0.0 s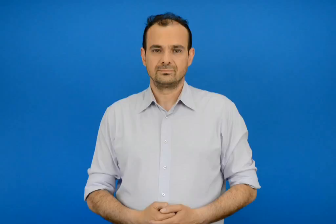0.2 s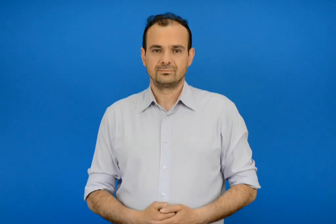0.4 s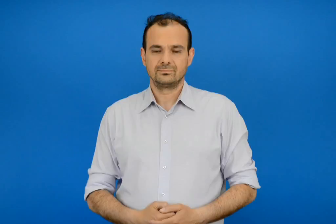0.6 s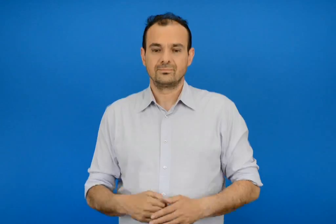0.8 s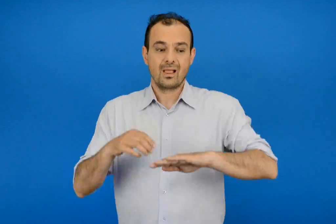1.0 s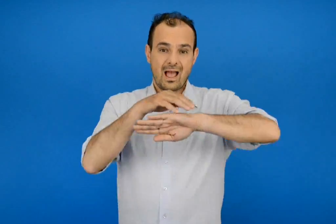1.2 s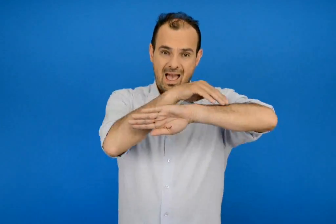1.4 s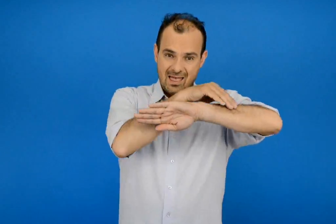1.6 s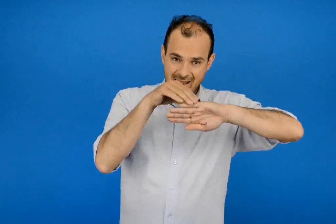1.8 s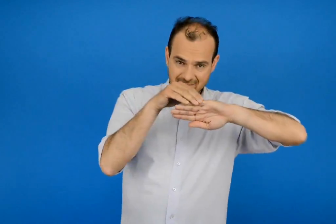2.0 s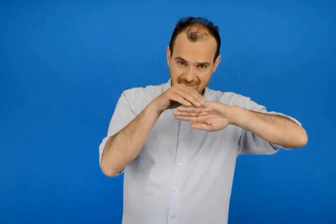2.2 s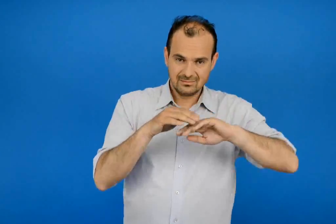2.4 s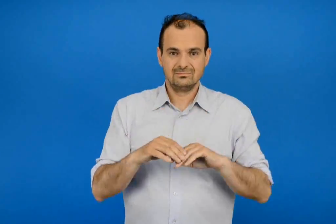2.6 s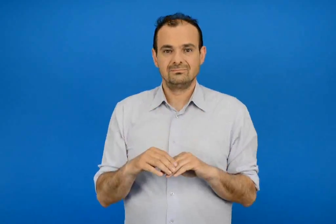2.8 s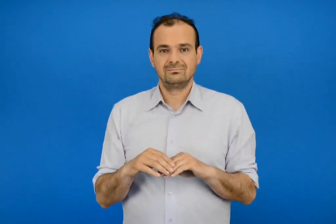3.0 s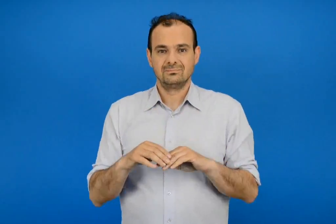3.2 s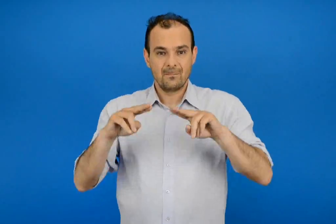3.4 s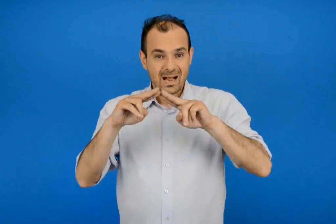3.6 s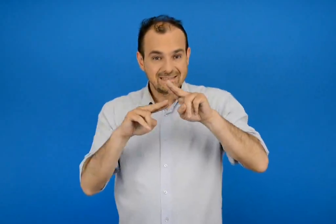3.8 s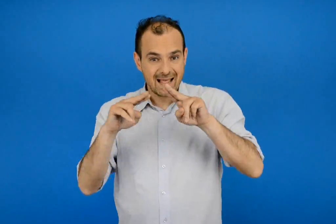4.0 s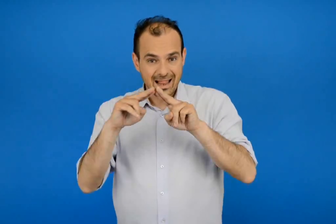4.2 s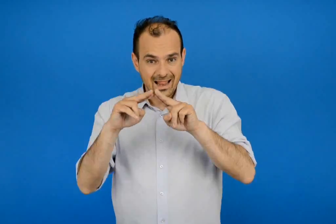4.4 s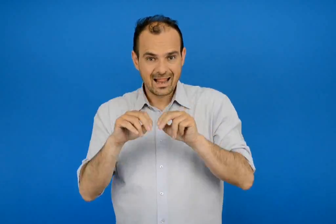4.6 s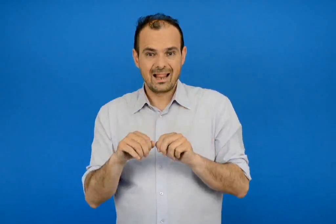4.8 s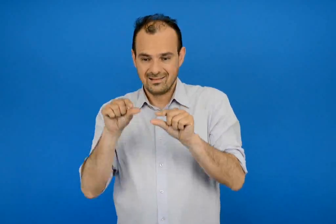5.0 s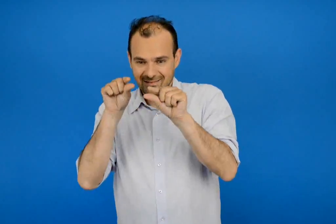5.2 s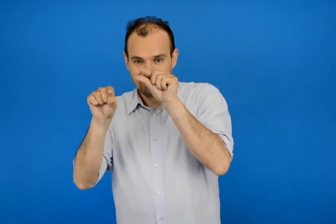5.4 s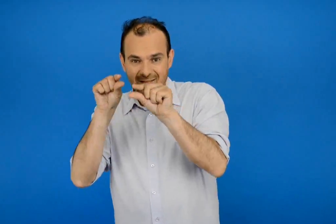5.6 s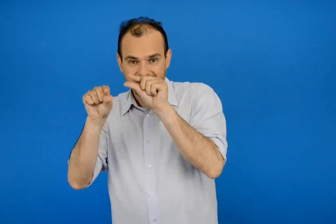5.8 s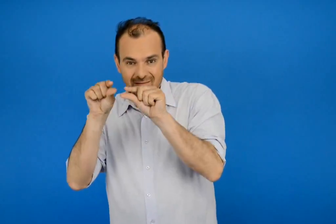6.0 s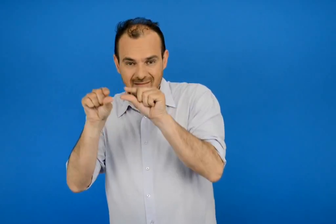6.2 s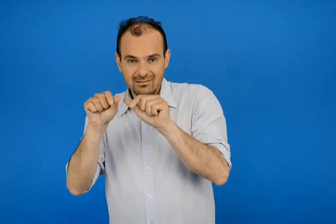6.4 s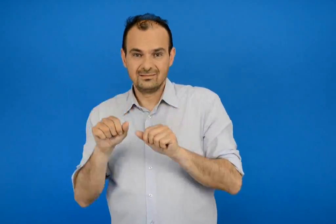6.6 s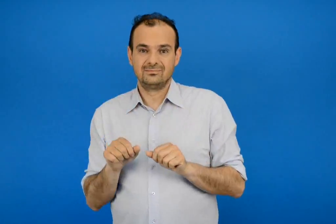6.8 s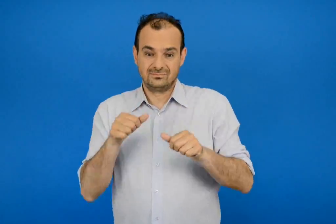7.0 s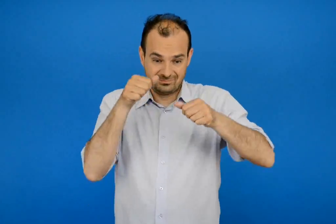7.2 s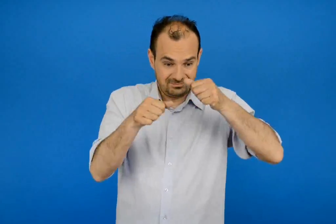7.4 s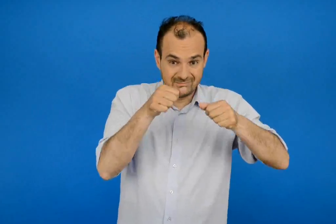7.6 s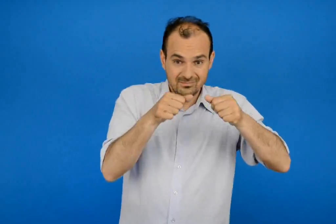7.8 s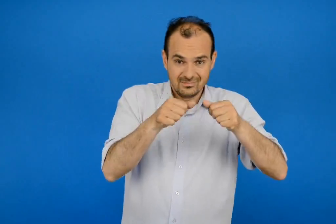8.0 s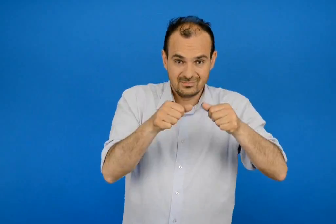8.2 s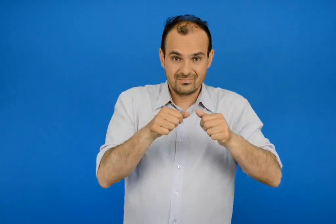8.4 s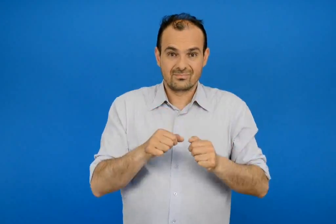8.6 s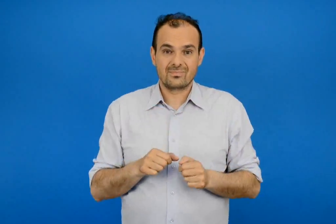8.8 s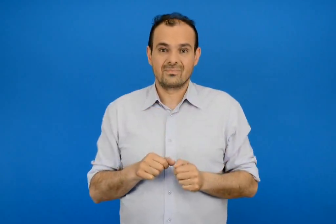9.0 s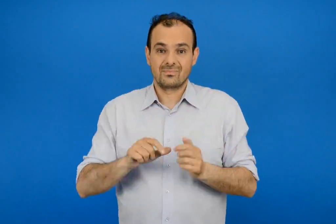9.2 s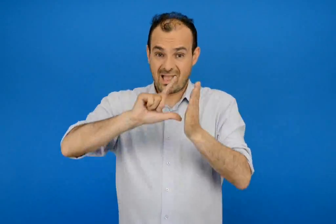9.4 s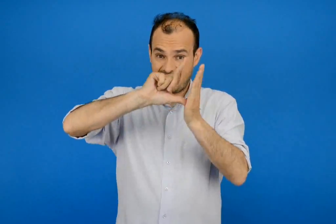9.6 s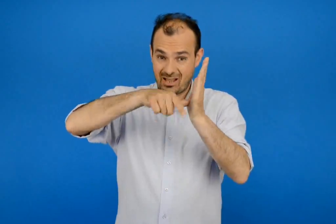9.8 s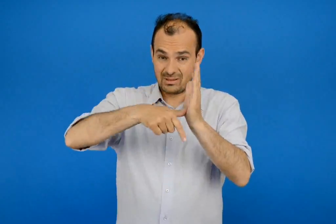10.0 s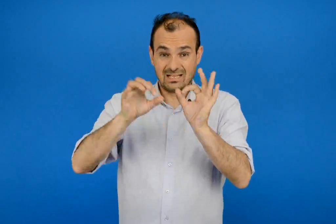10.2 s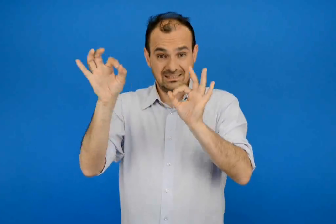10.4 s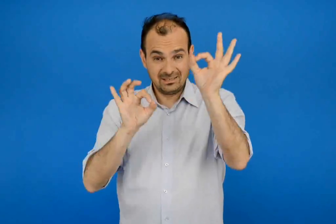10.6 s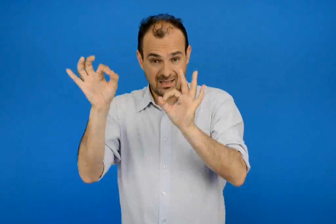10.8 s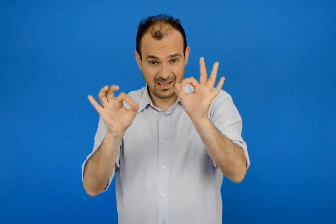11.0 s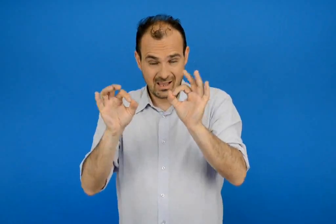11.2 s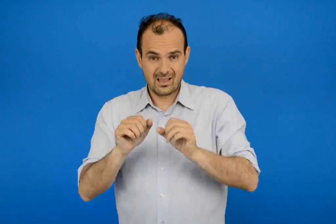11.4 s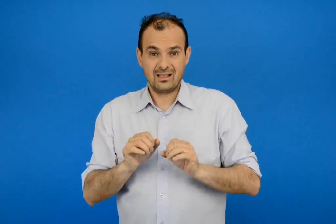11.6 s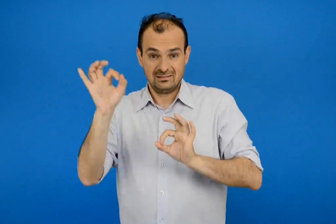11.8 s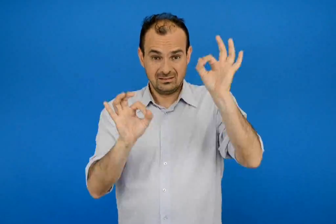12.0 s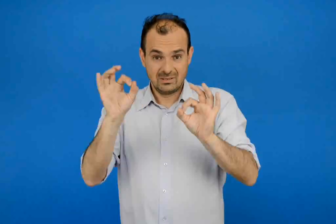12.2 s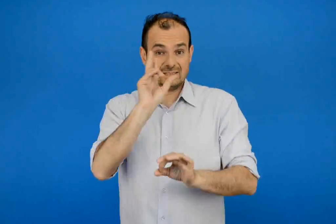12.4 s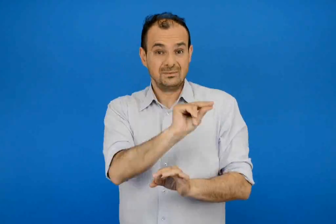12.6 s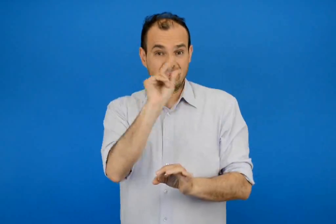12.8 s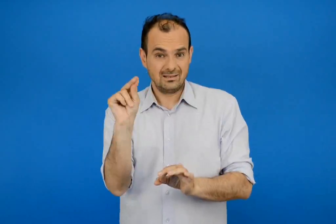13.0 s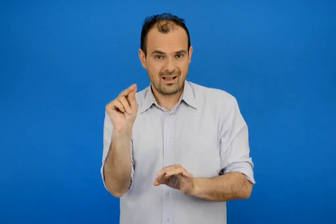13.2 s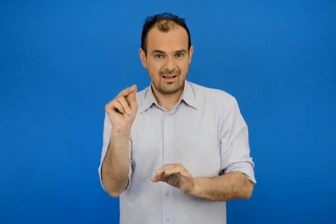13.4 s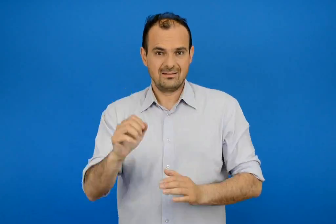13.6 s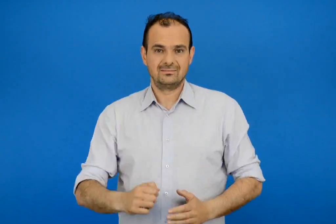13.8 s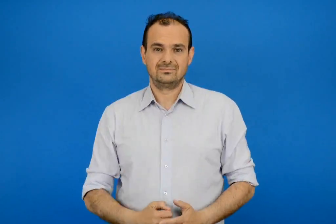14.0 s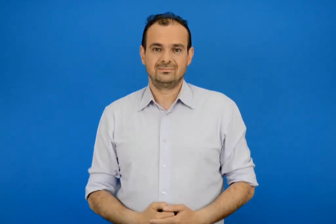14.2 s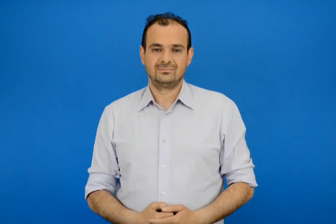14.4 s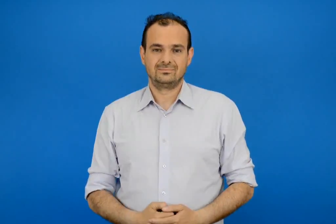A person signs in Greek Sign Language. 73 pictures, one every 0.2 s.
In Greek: χαράξεις παζλ πλακόστρωτο και μωσαϊκά – γεωμετρικά σχήματα – συμμετρία
